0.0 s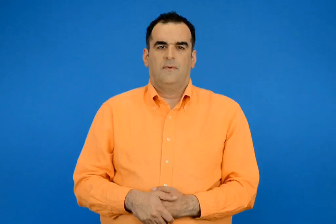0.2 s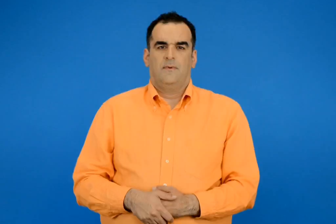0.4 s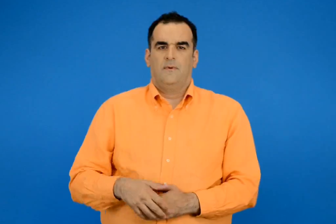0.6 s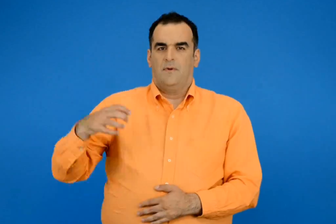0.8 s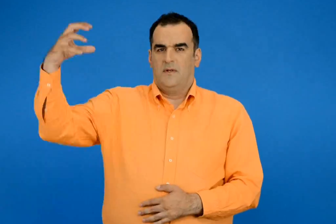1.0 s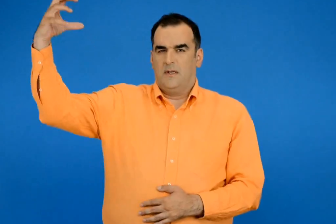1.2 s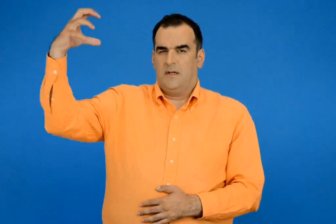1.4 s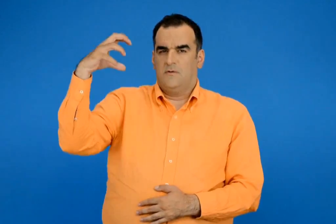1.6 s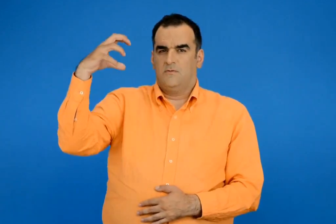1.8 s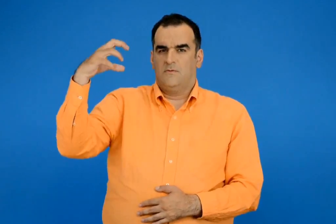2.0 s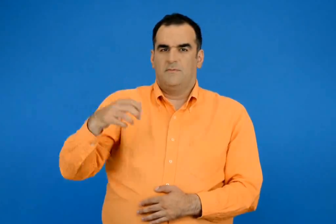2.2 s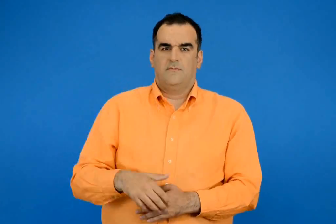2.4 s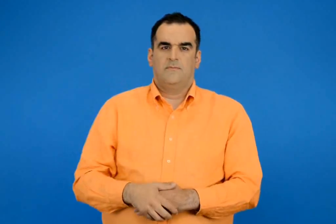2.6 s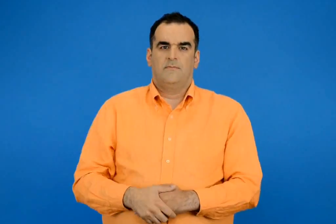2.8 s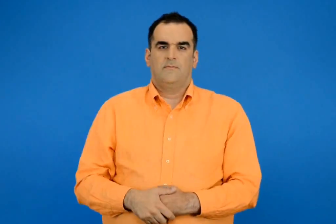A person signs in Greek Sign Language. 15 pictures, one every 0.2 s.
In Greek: τον ήλιο
